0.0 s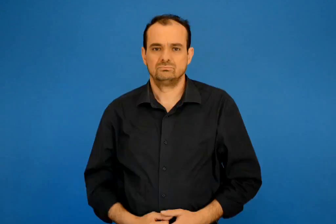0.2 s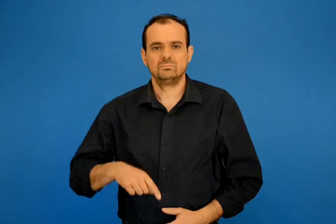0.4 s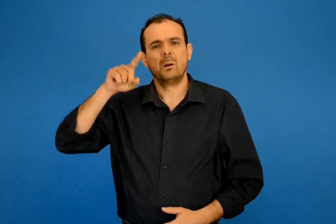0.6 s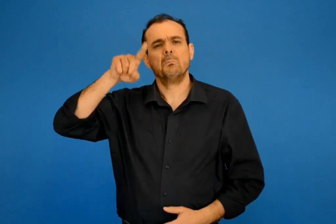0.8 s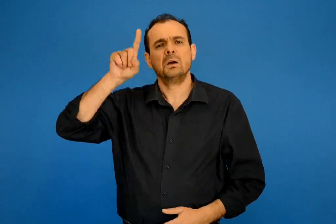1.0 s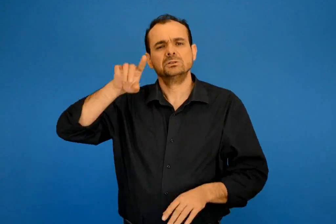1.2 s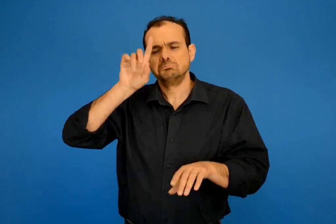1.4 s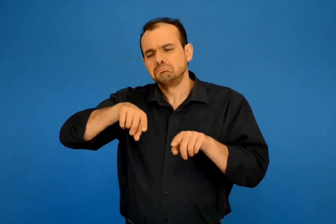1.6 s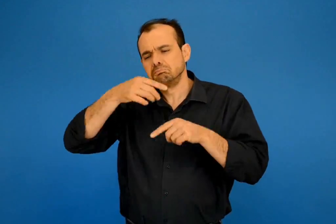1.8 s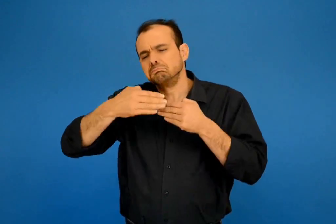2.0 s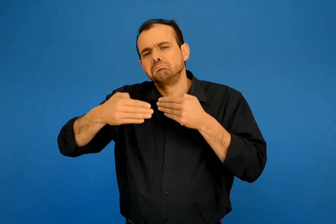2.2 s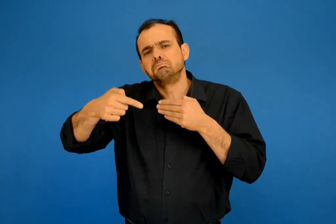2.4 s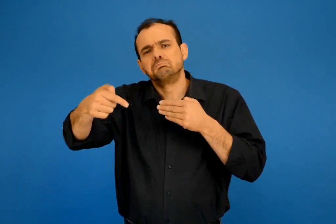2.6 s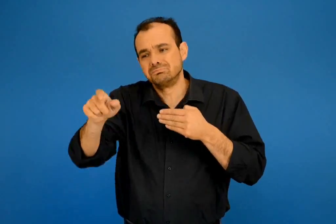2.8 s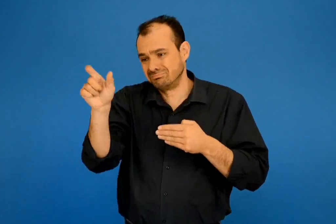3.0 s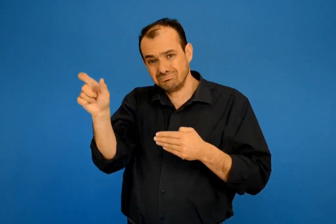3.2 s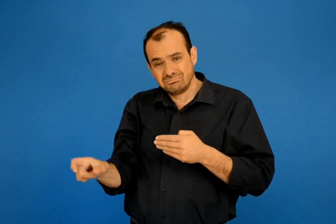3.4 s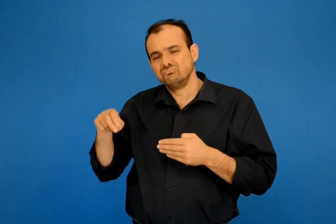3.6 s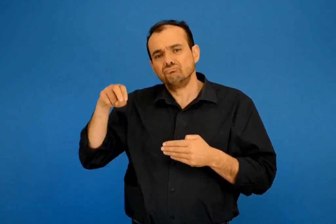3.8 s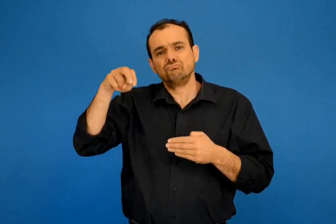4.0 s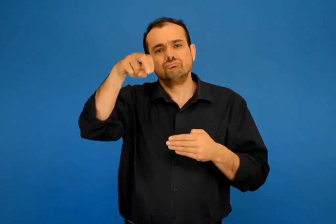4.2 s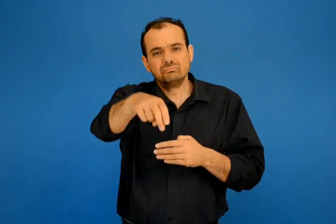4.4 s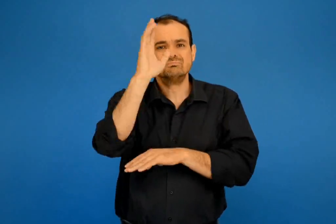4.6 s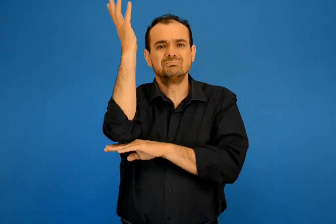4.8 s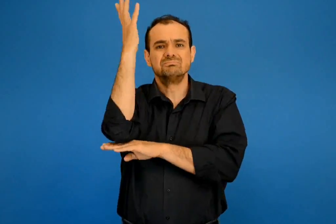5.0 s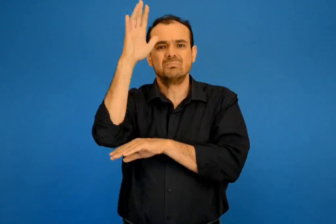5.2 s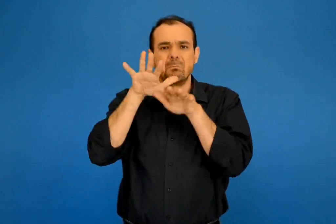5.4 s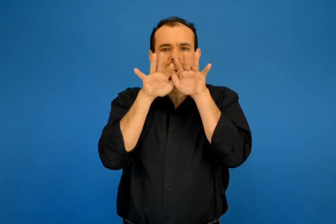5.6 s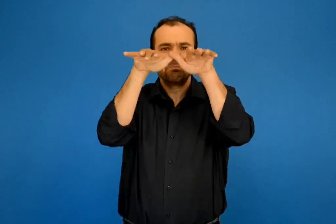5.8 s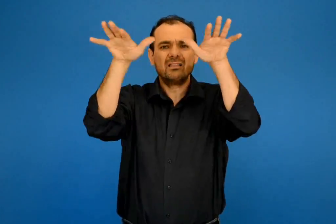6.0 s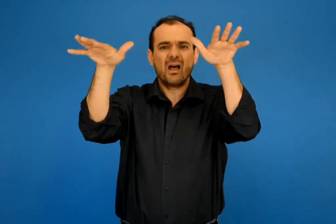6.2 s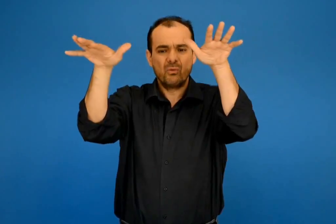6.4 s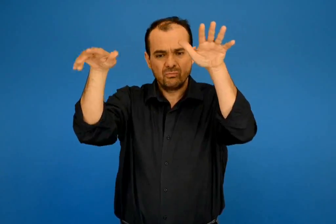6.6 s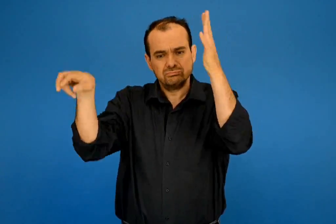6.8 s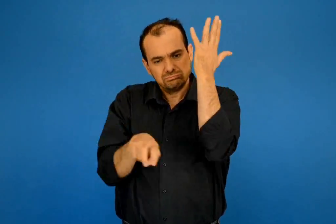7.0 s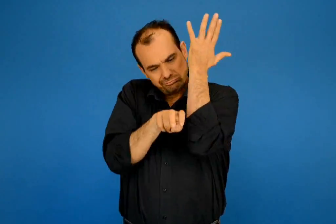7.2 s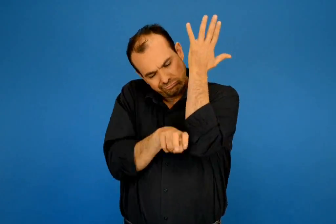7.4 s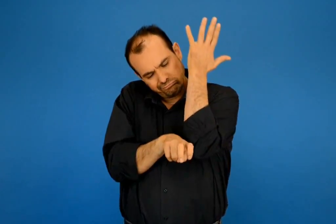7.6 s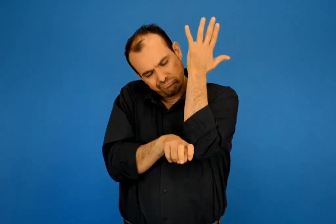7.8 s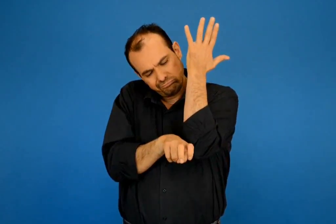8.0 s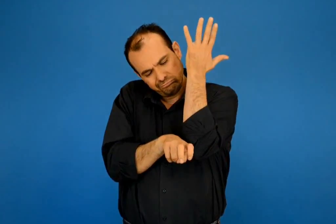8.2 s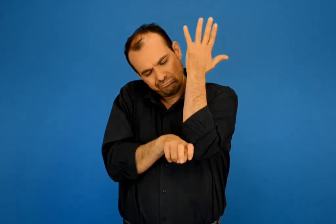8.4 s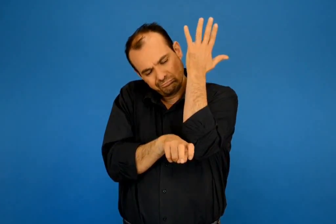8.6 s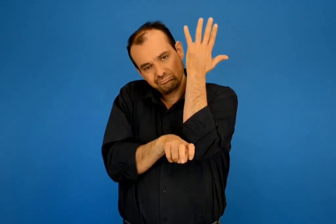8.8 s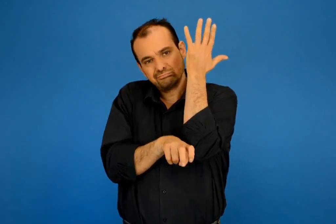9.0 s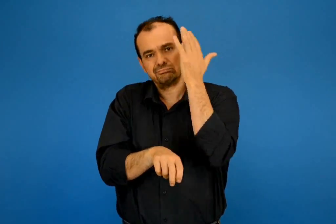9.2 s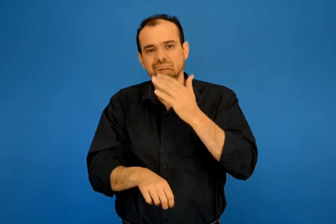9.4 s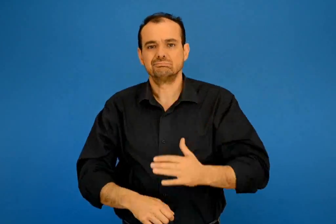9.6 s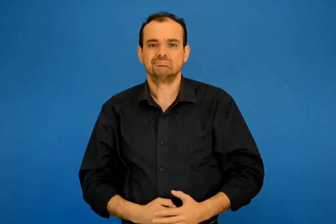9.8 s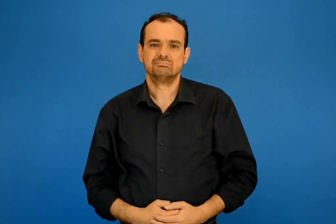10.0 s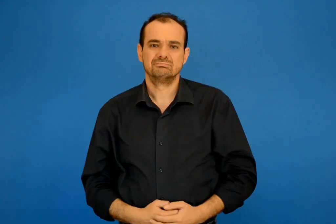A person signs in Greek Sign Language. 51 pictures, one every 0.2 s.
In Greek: κάποιες μέρες πήγαινε και καθόταν μονή κάτω από τον πλάτανο της γειτονίας
